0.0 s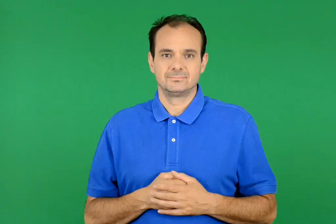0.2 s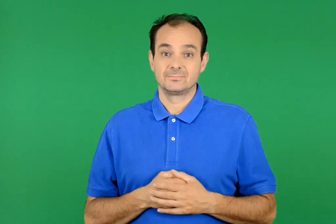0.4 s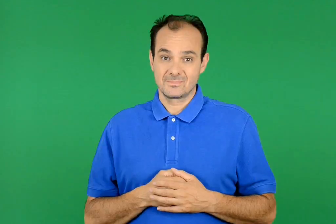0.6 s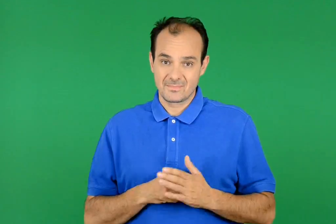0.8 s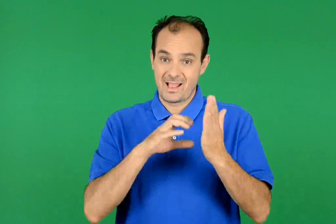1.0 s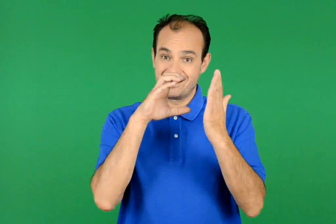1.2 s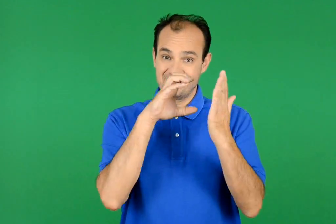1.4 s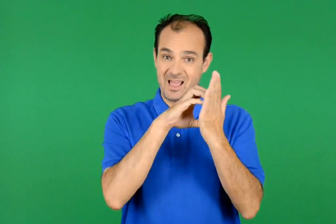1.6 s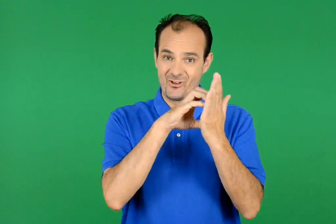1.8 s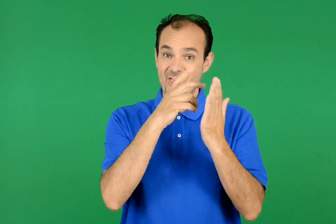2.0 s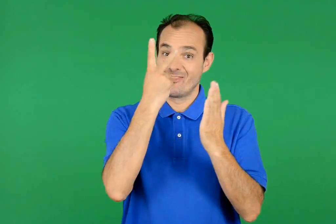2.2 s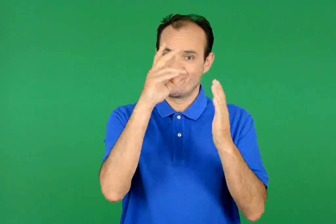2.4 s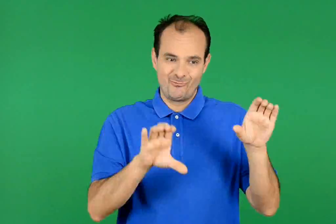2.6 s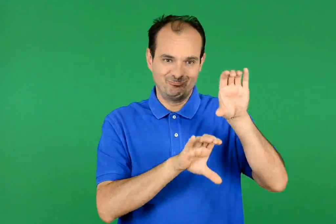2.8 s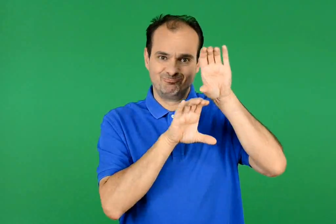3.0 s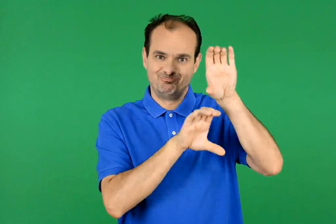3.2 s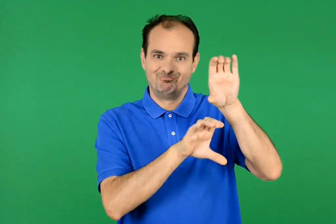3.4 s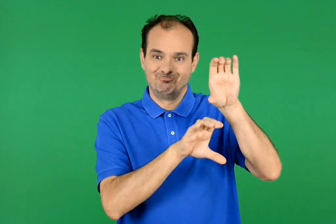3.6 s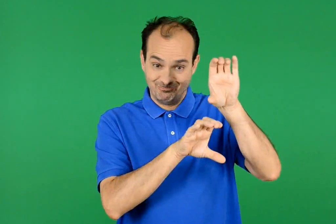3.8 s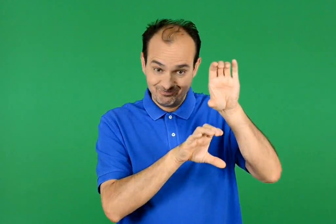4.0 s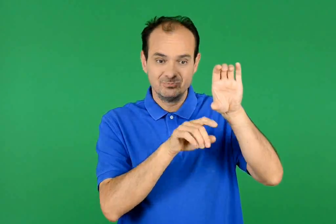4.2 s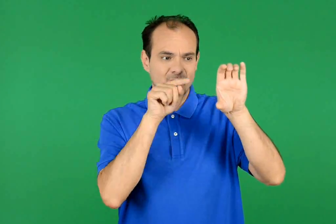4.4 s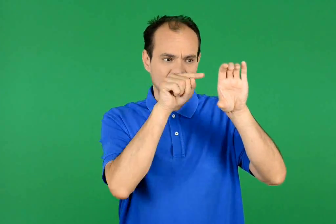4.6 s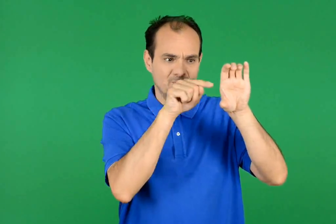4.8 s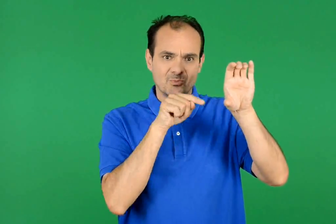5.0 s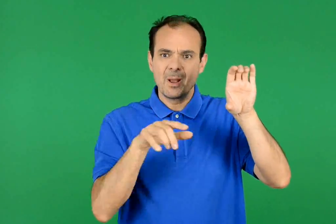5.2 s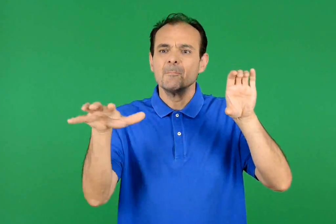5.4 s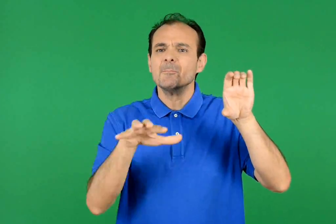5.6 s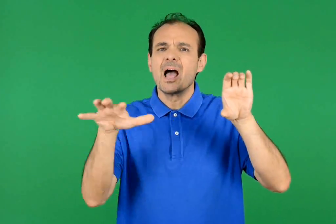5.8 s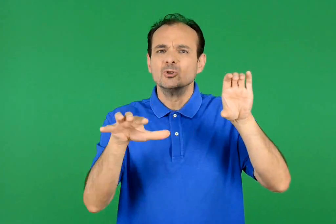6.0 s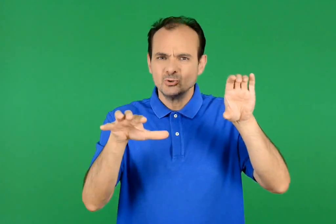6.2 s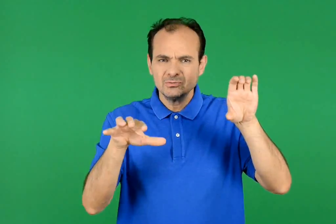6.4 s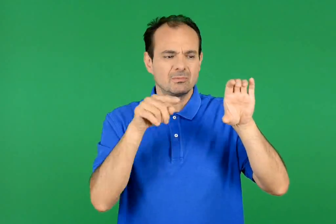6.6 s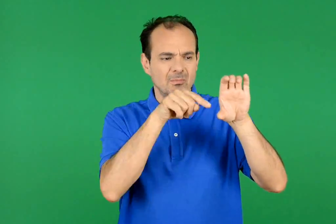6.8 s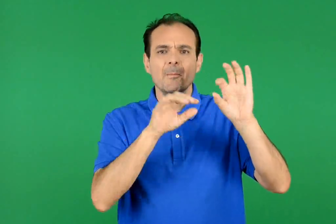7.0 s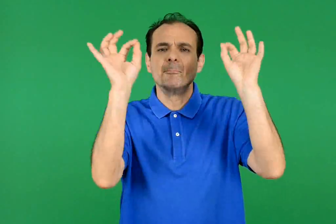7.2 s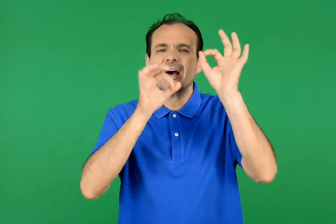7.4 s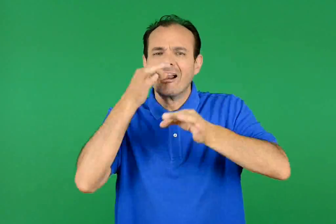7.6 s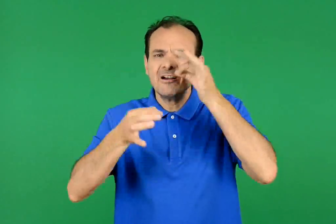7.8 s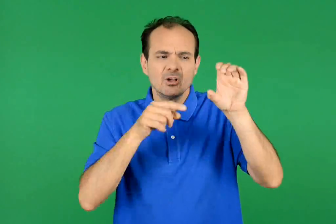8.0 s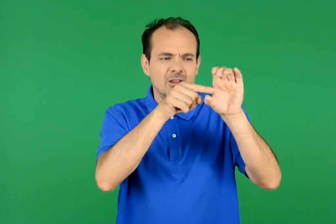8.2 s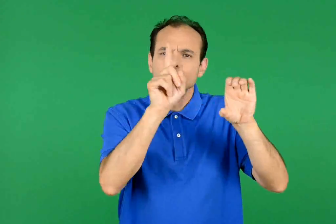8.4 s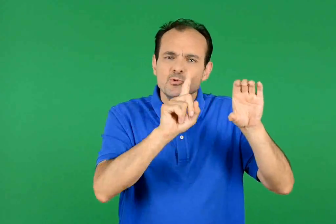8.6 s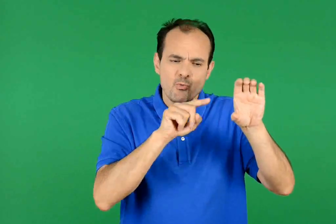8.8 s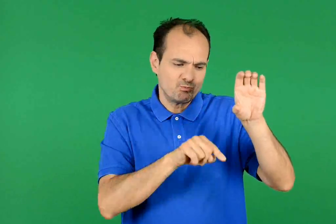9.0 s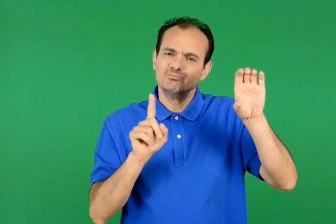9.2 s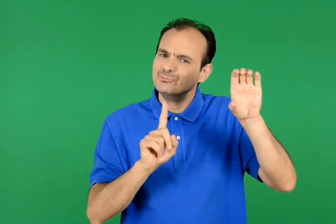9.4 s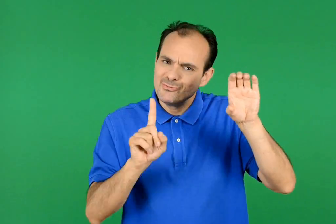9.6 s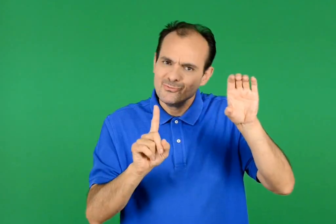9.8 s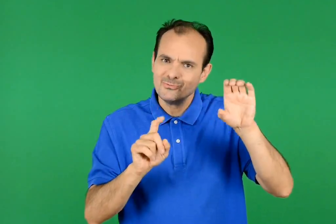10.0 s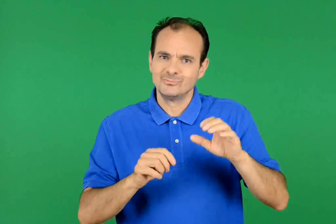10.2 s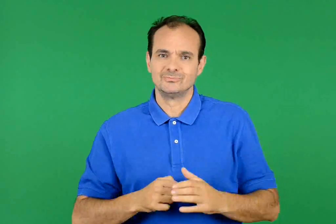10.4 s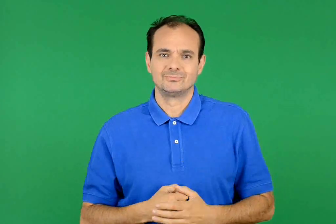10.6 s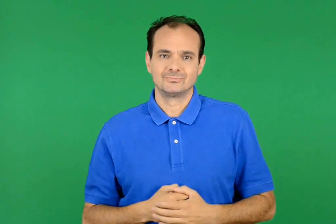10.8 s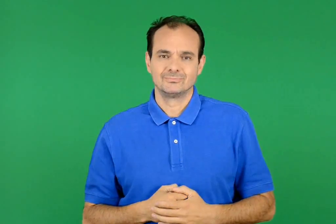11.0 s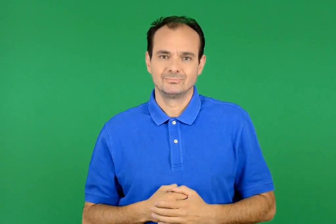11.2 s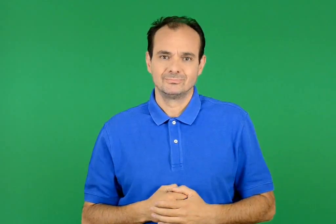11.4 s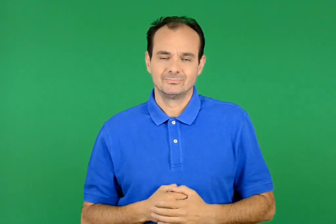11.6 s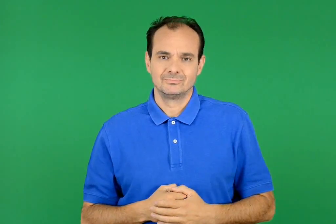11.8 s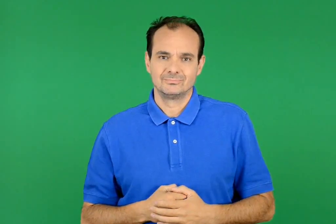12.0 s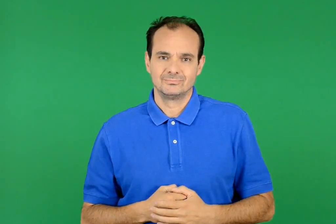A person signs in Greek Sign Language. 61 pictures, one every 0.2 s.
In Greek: το κείμενο είναι χωρισμένο σε δύο παραγράφους . ποιο μέρος του σχολείου περιγράφει κάθε παράγραφος ;
